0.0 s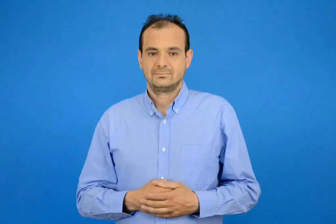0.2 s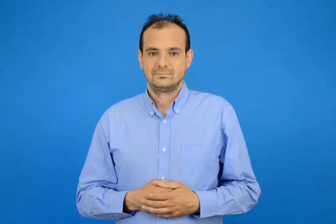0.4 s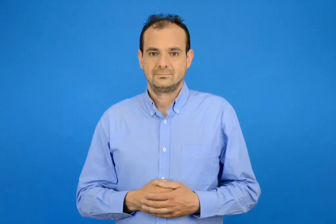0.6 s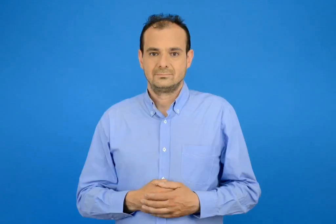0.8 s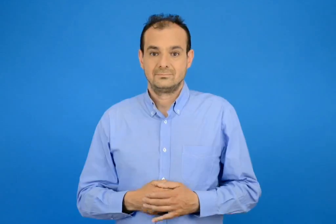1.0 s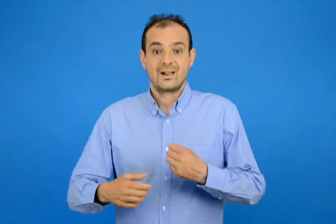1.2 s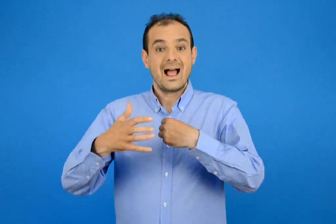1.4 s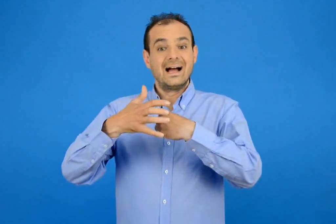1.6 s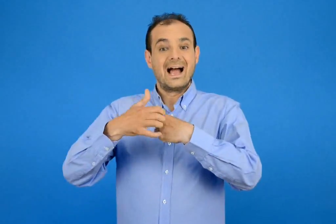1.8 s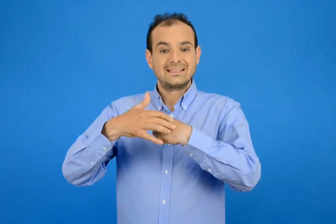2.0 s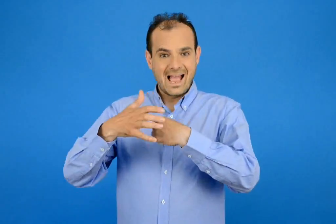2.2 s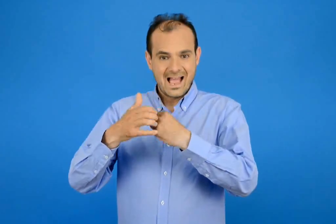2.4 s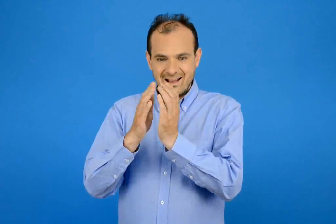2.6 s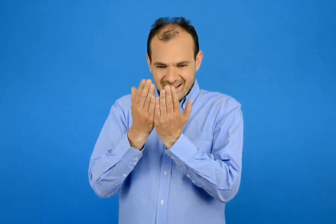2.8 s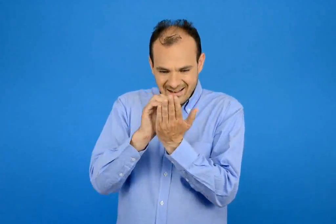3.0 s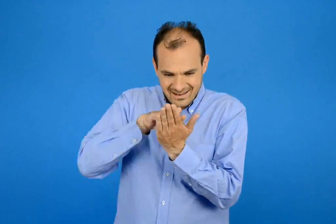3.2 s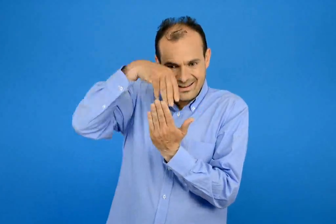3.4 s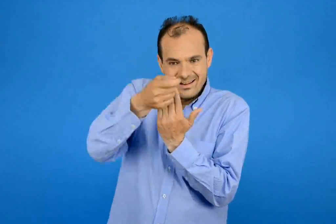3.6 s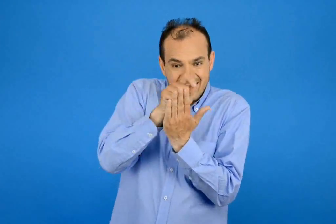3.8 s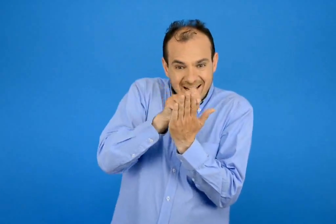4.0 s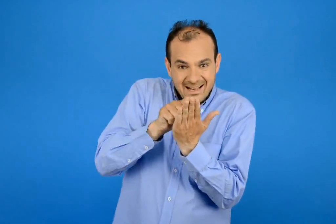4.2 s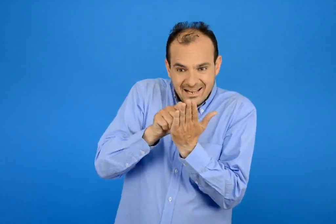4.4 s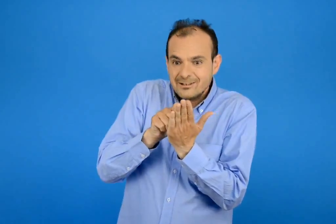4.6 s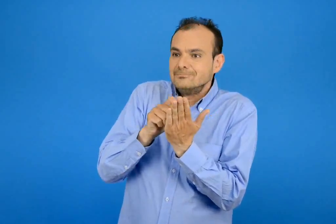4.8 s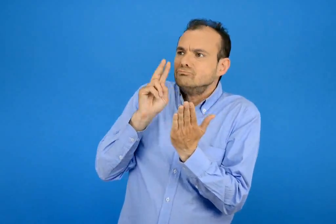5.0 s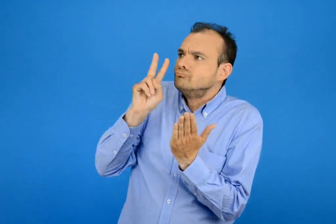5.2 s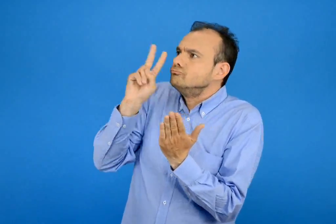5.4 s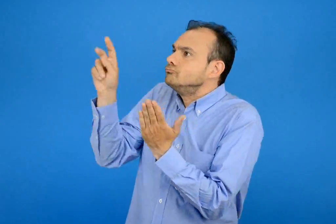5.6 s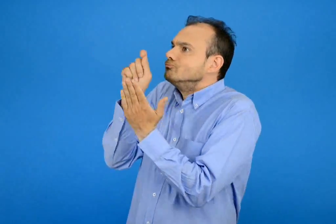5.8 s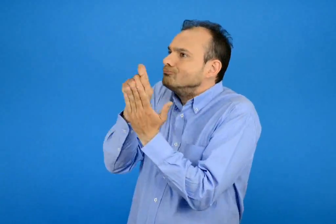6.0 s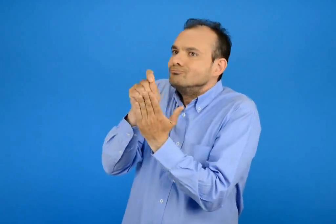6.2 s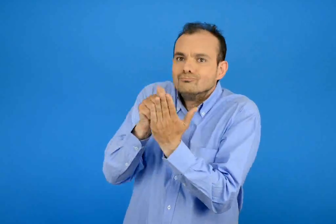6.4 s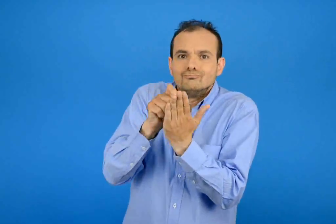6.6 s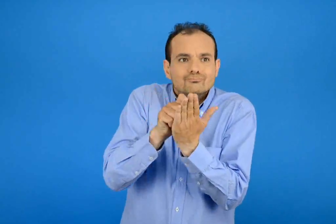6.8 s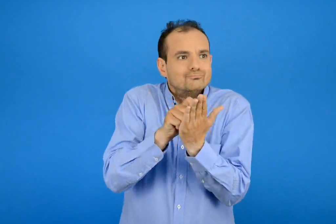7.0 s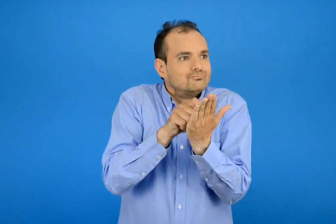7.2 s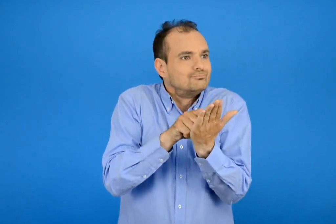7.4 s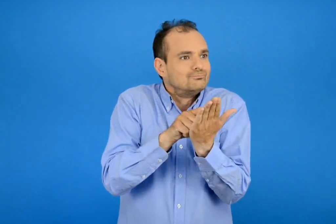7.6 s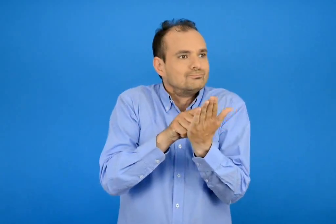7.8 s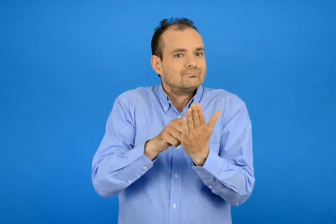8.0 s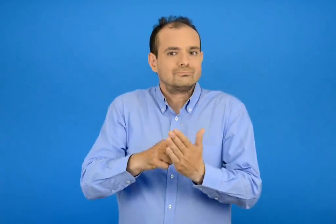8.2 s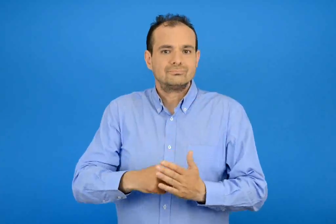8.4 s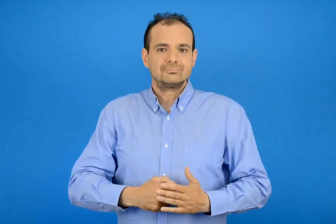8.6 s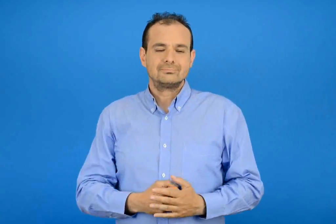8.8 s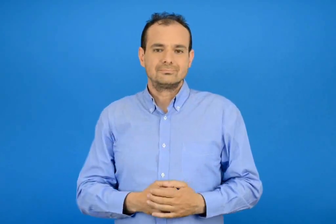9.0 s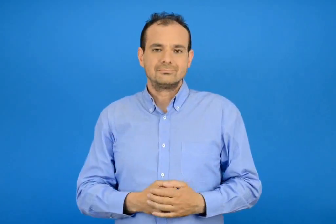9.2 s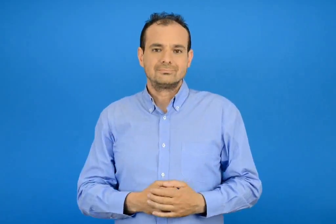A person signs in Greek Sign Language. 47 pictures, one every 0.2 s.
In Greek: η γάτα σημειώνει στο σημειωματάριο της οτιδήποτε βλέπει
